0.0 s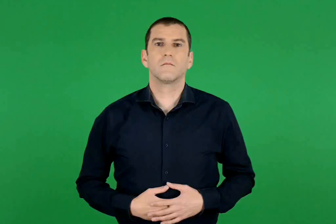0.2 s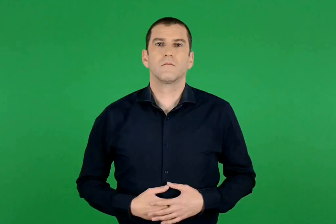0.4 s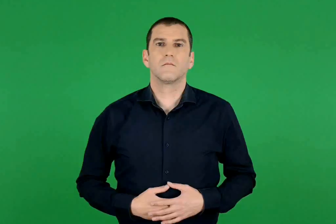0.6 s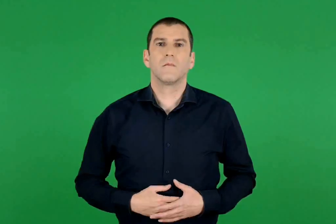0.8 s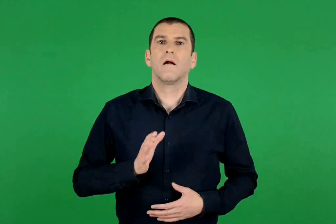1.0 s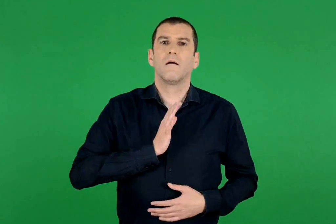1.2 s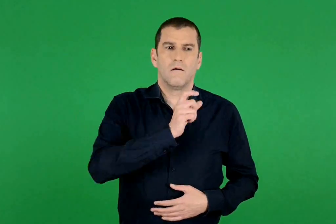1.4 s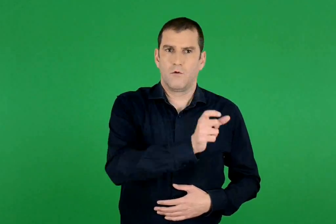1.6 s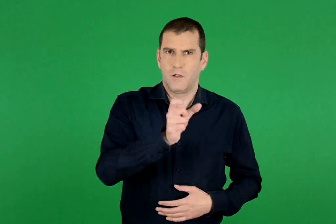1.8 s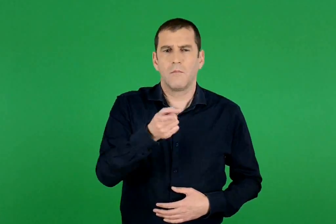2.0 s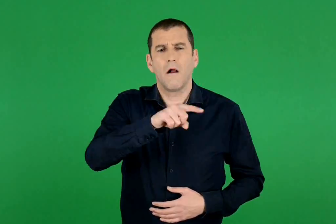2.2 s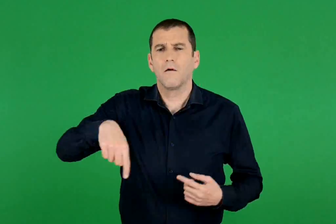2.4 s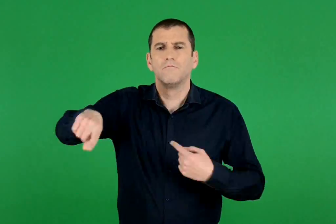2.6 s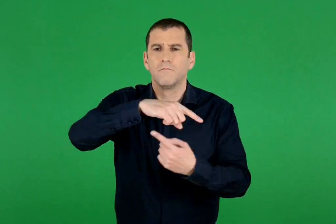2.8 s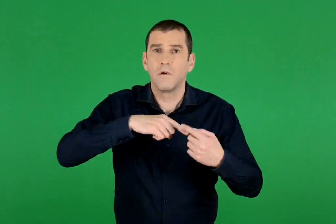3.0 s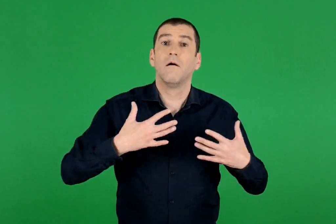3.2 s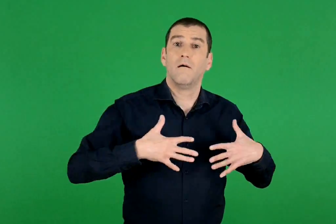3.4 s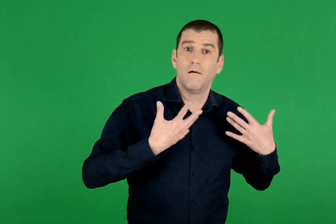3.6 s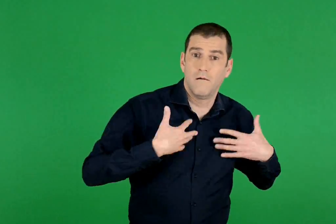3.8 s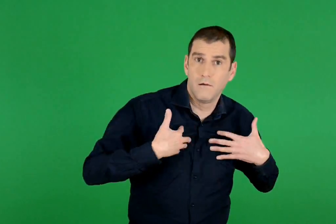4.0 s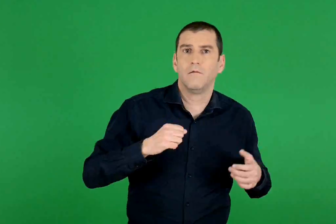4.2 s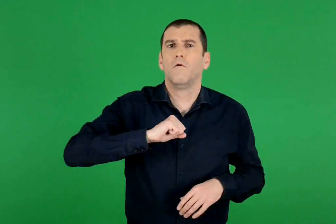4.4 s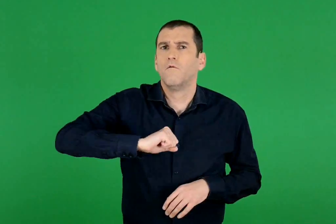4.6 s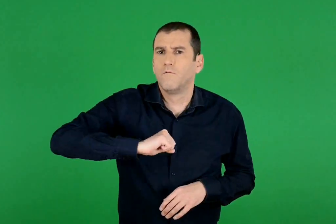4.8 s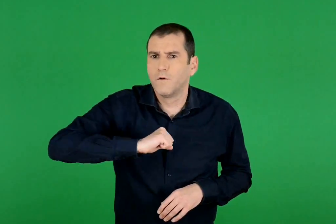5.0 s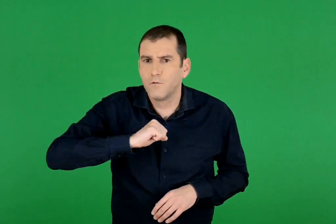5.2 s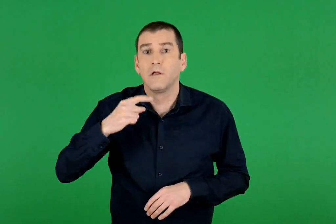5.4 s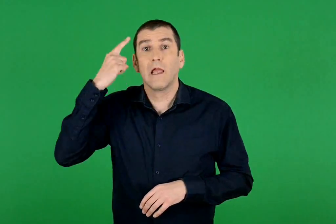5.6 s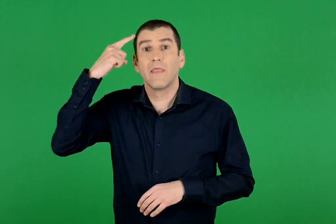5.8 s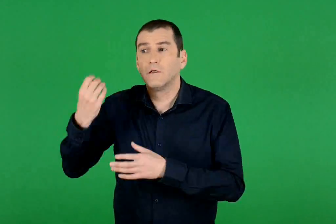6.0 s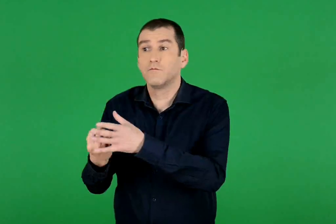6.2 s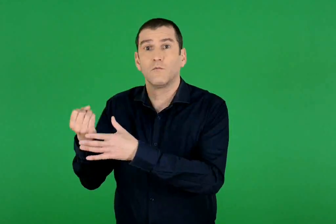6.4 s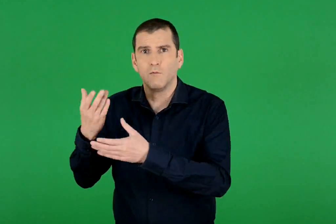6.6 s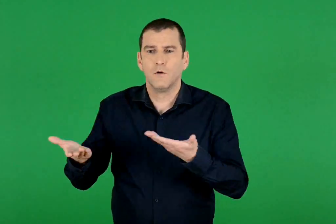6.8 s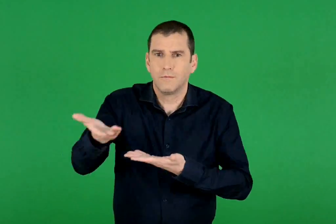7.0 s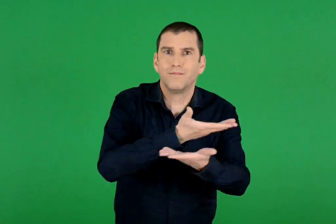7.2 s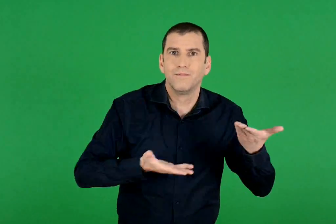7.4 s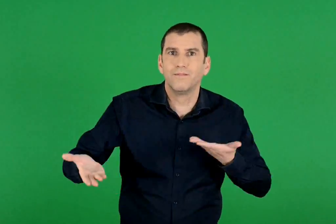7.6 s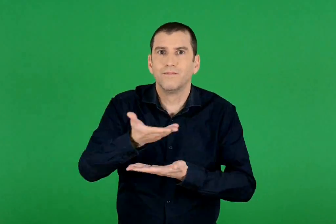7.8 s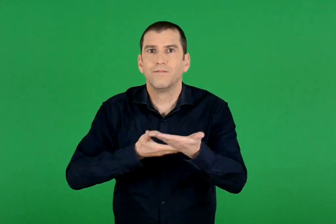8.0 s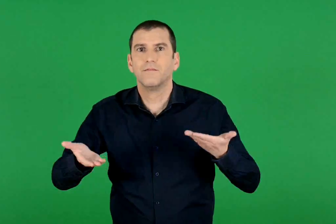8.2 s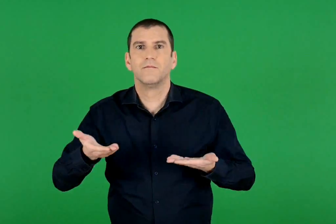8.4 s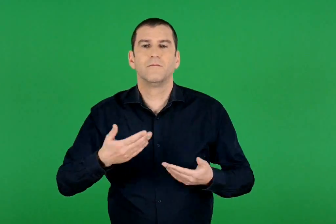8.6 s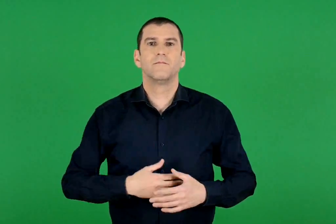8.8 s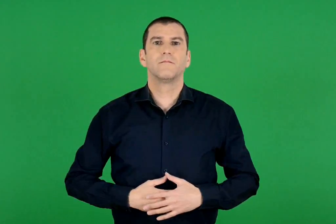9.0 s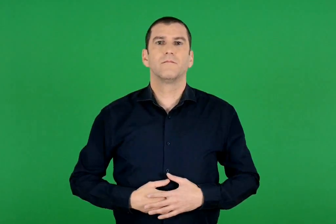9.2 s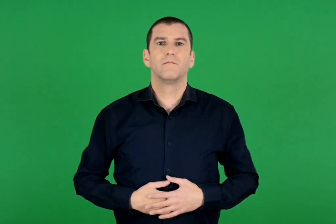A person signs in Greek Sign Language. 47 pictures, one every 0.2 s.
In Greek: μπορούσαν να μοιράζονται με άλλους ανθρώπους τη χαρά τους , τους φόβους τους και τις καινούριες ιδέες τους
